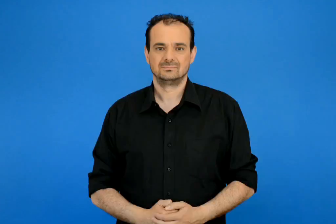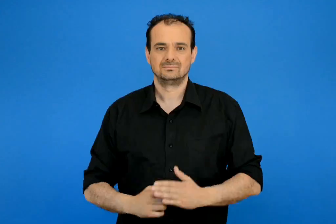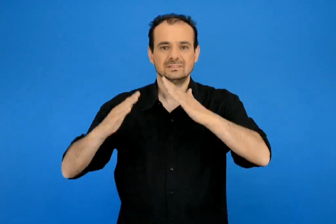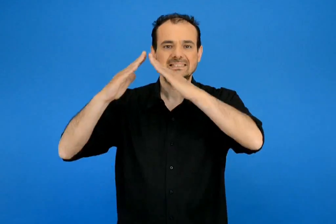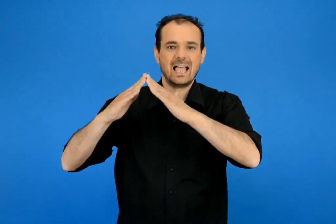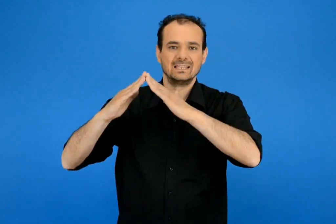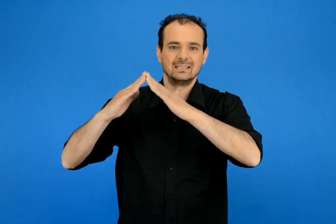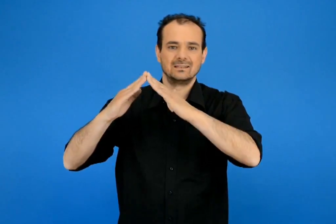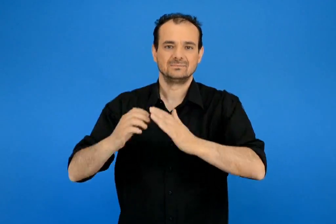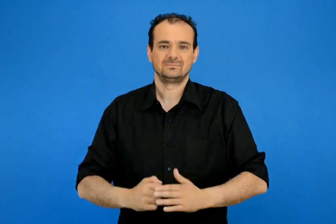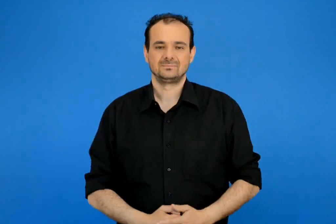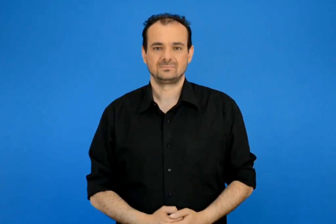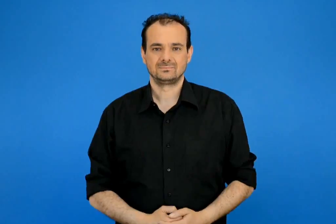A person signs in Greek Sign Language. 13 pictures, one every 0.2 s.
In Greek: στέγη
